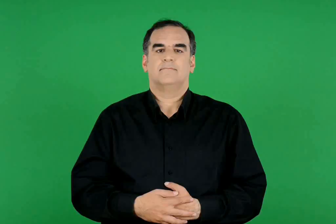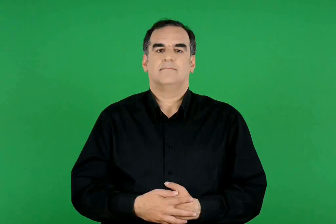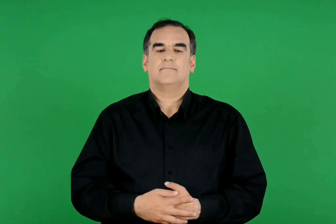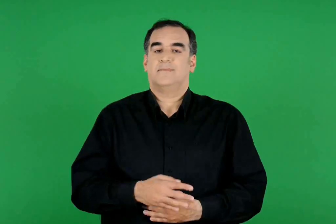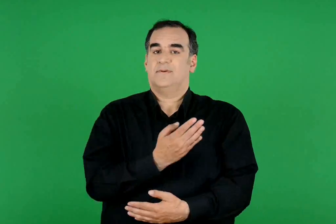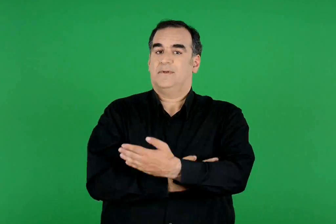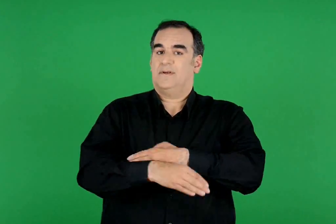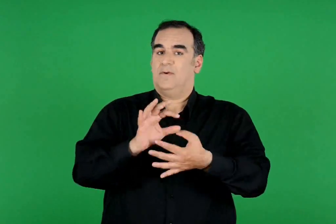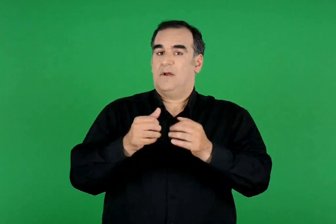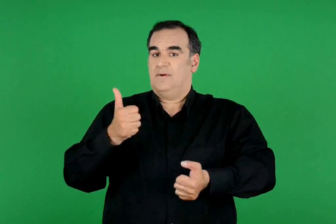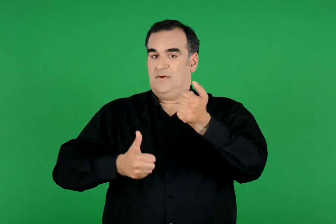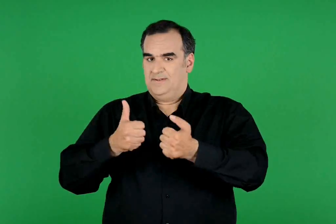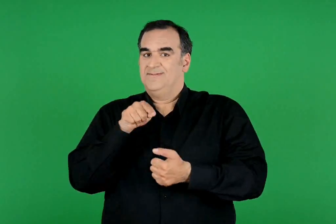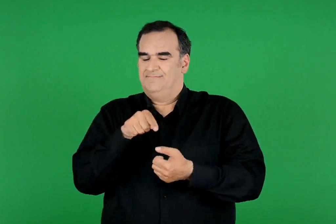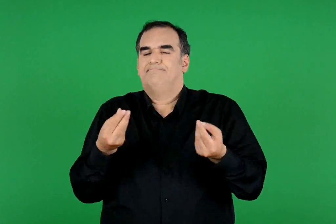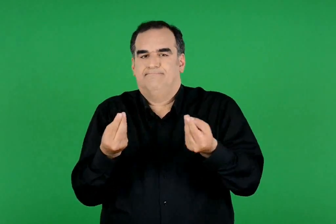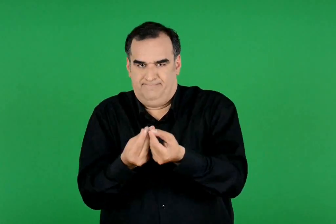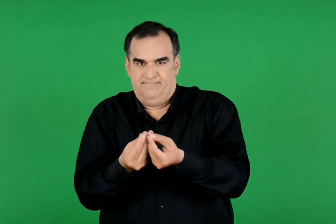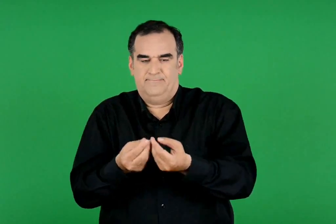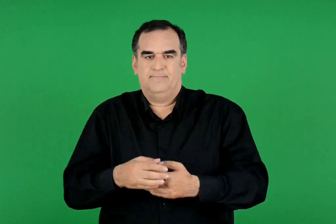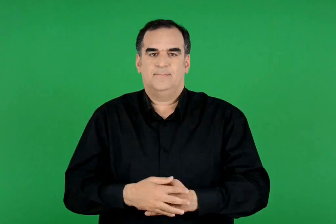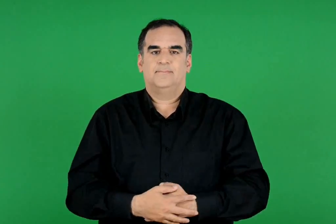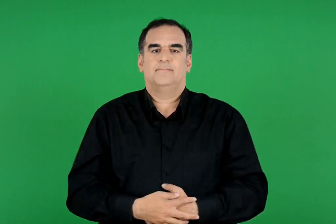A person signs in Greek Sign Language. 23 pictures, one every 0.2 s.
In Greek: χαρακτηρίζουν τους παραολυμπιακούς αγώνες
